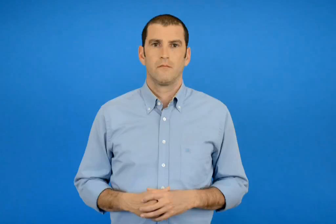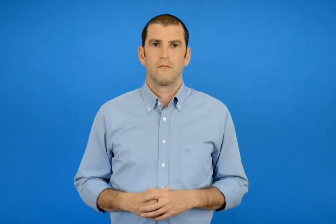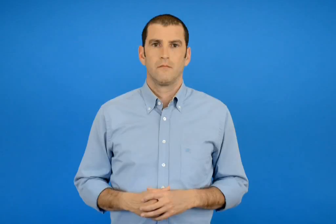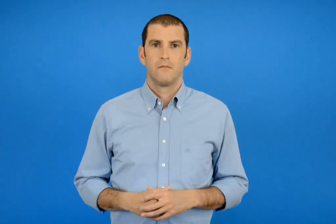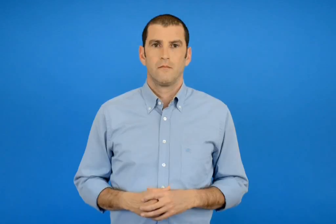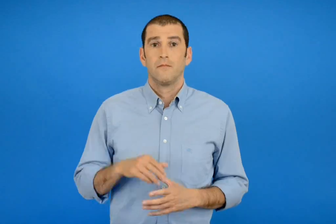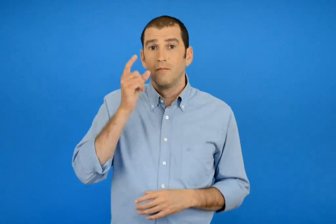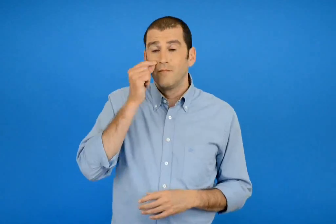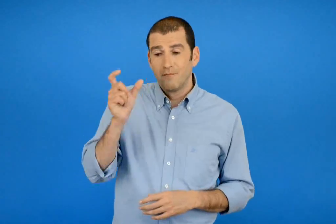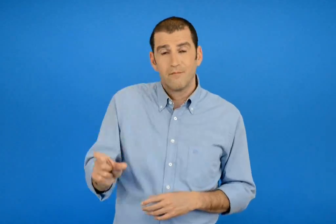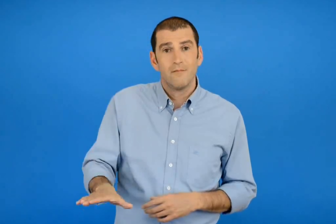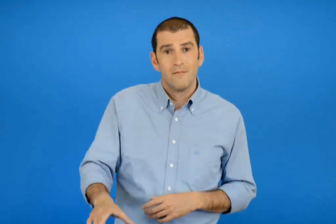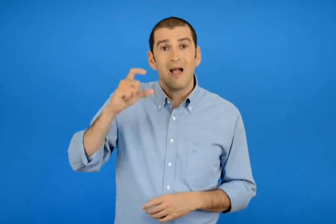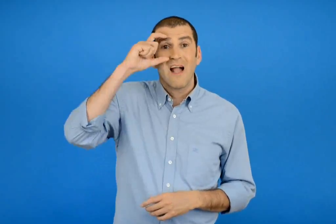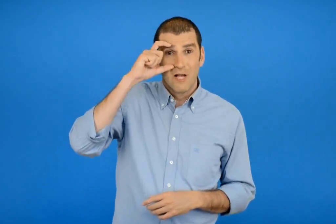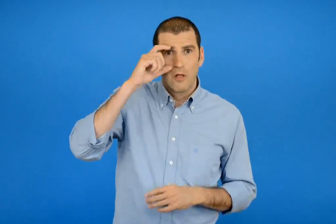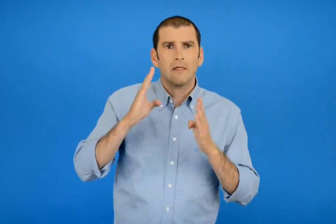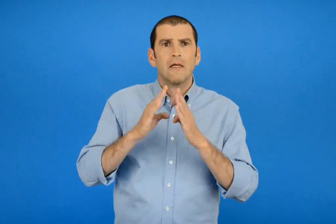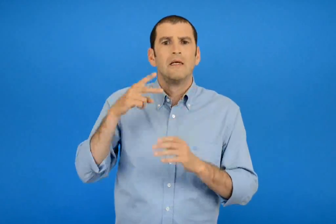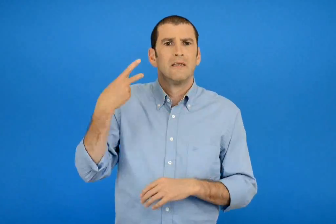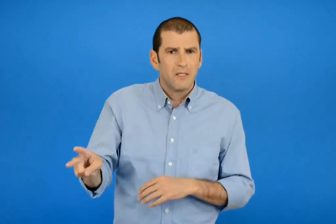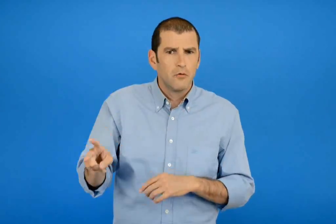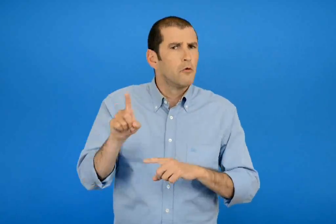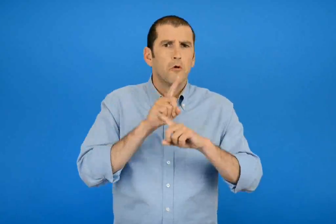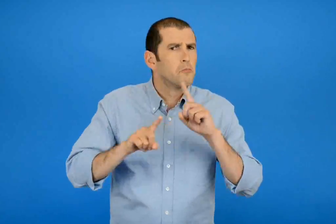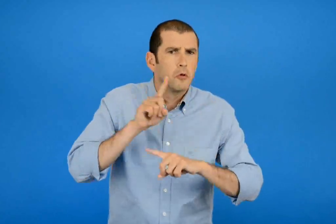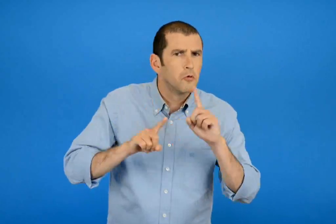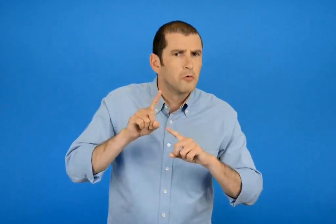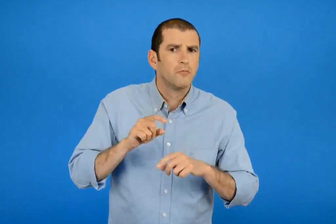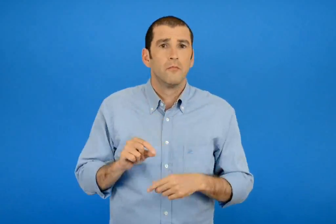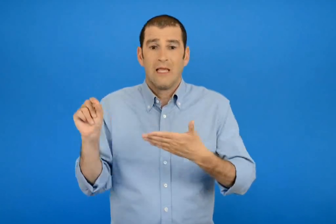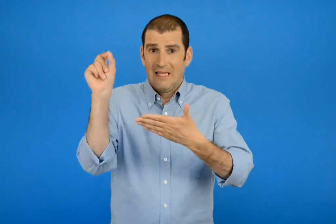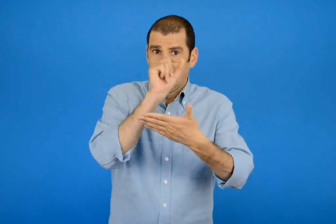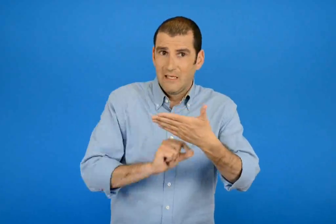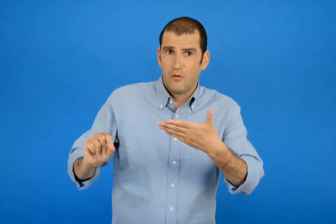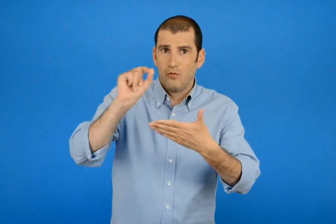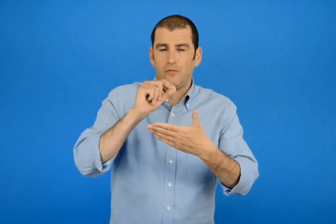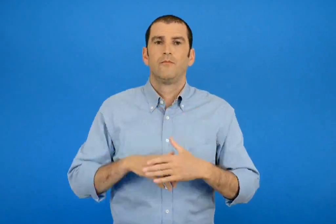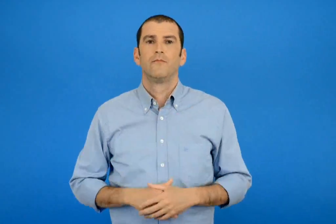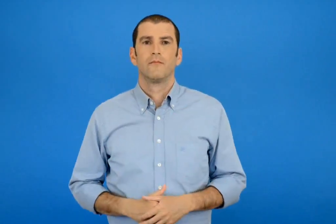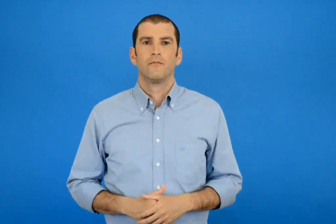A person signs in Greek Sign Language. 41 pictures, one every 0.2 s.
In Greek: ποιό μπορεί να είναι το σπίτι του νικόλα ; το κυκλώνω
